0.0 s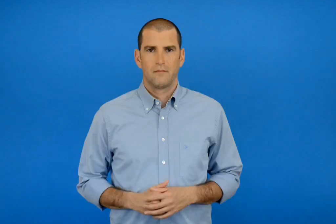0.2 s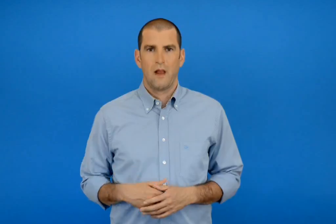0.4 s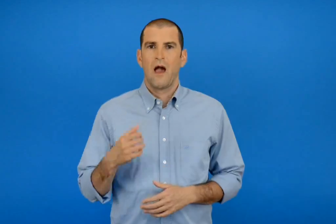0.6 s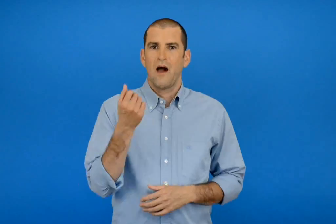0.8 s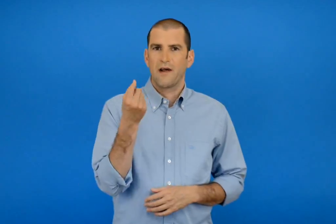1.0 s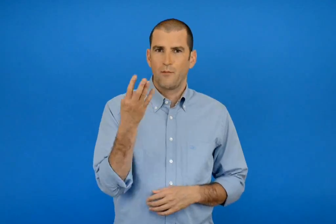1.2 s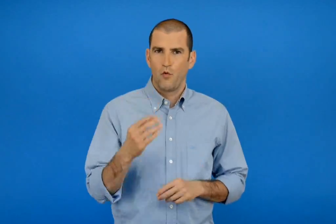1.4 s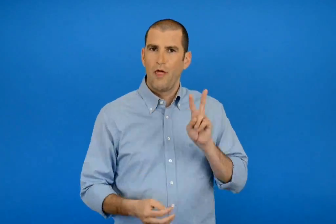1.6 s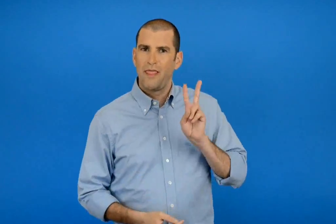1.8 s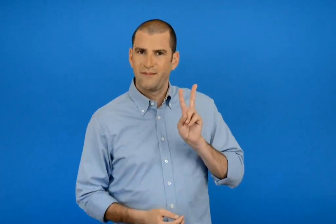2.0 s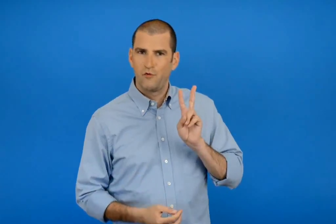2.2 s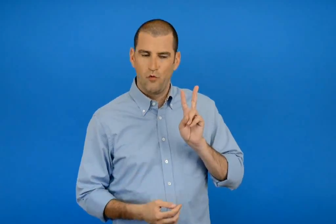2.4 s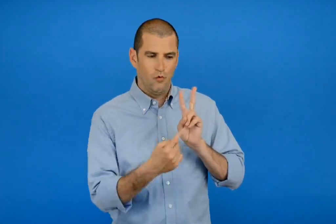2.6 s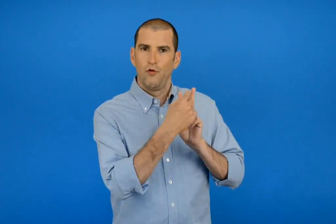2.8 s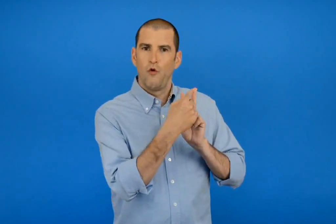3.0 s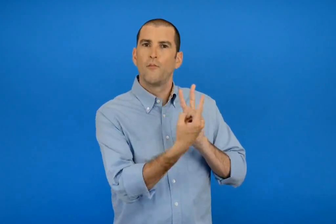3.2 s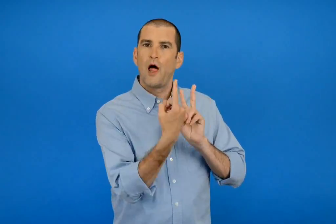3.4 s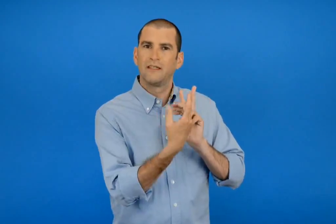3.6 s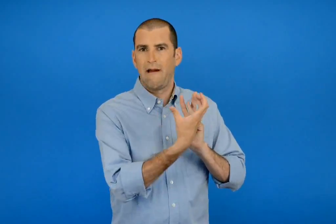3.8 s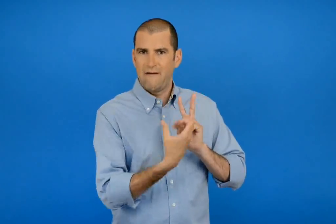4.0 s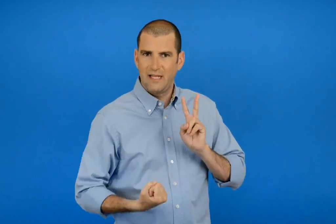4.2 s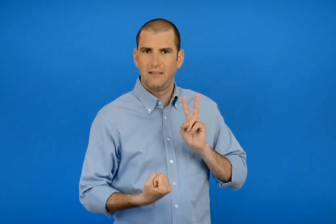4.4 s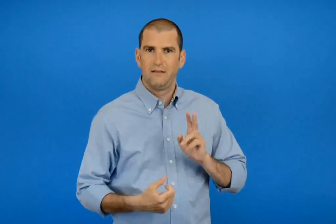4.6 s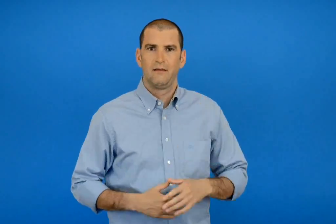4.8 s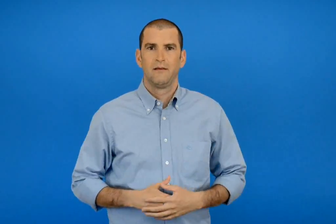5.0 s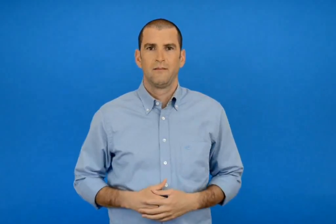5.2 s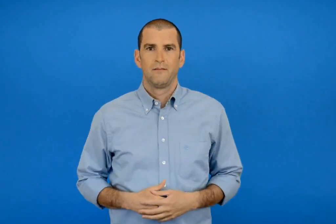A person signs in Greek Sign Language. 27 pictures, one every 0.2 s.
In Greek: αφαιρώ τις μονάδες από διψήφιο αριθμό
